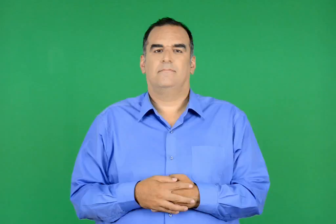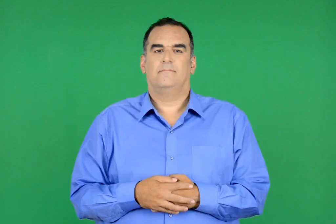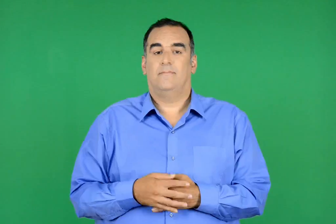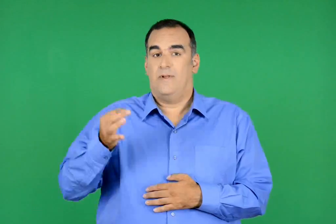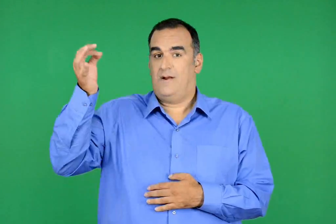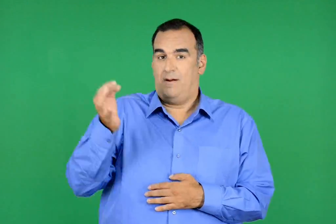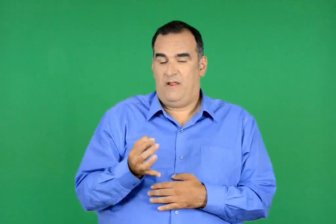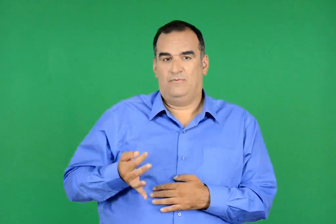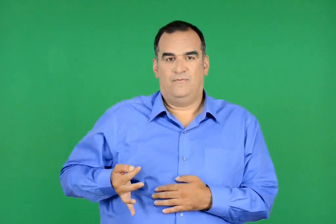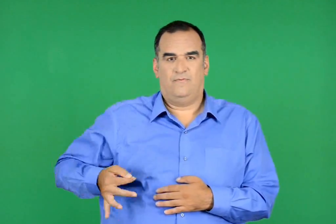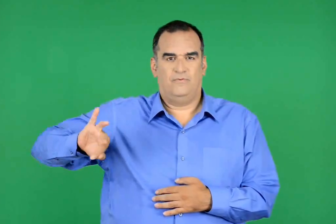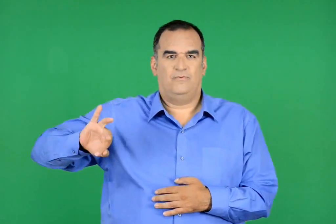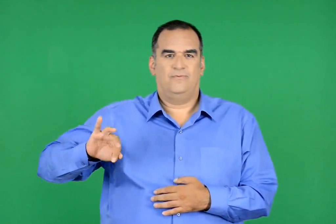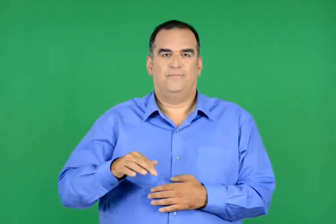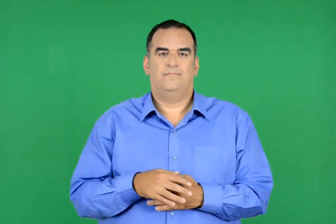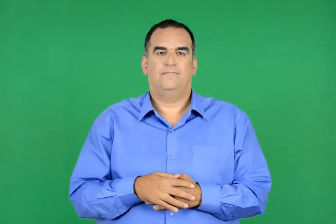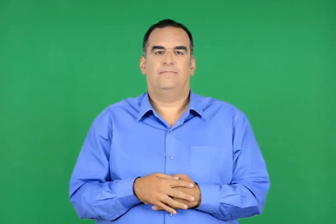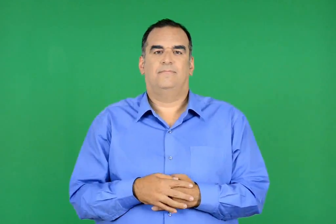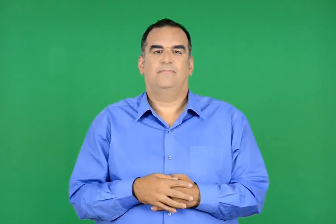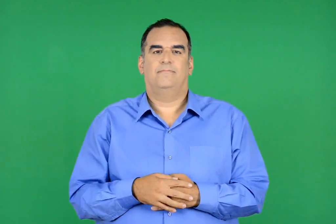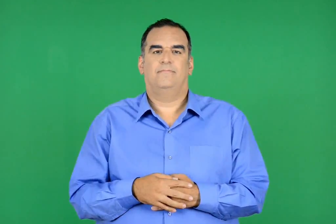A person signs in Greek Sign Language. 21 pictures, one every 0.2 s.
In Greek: ο απίθανος κος φοξ
